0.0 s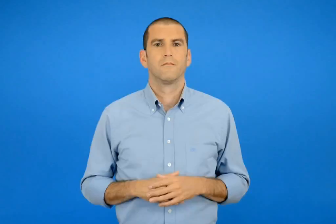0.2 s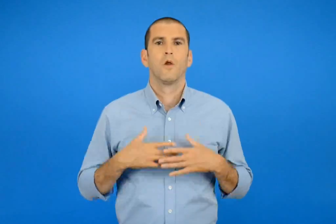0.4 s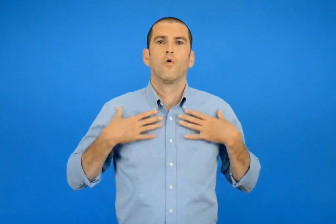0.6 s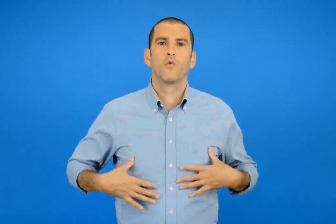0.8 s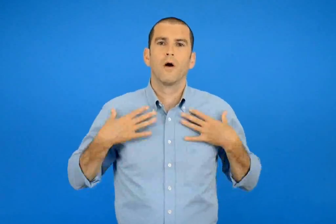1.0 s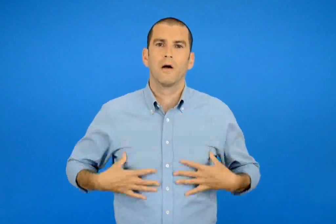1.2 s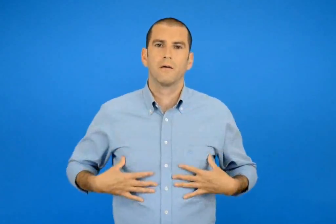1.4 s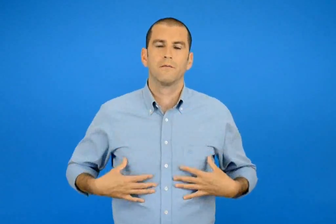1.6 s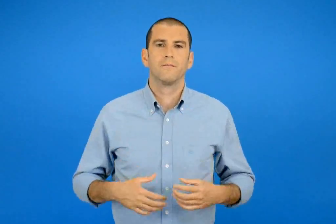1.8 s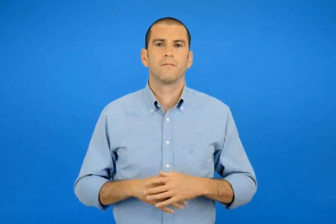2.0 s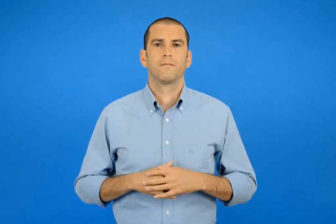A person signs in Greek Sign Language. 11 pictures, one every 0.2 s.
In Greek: ρούχα
